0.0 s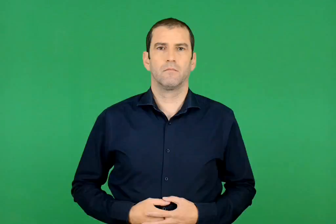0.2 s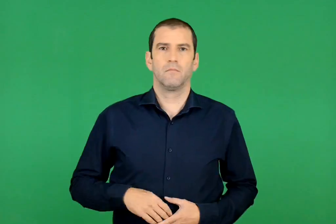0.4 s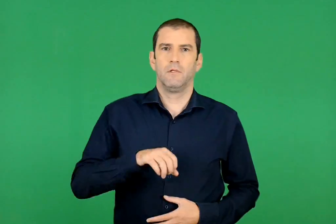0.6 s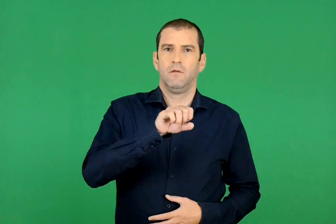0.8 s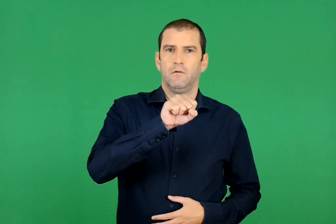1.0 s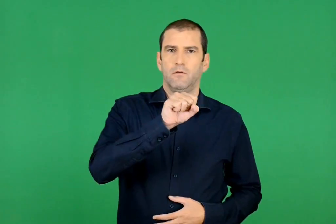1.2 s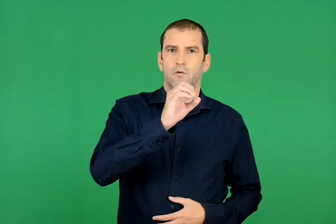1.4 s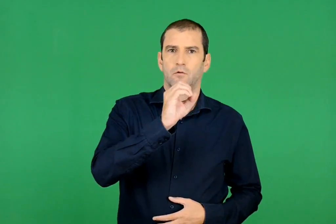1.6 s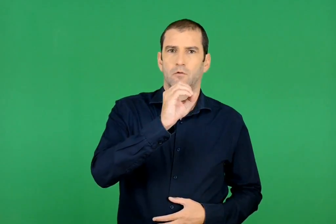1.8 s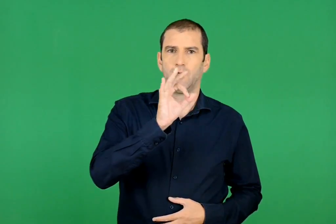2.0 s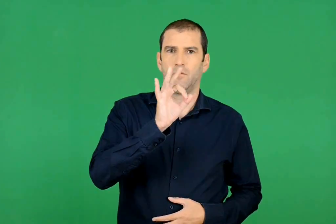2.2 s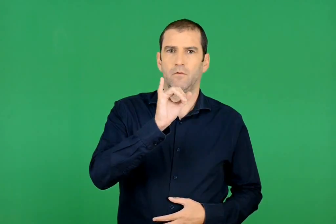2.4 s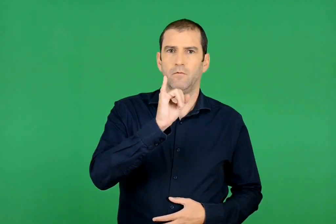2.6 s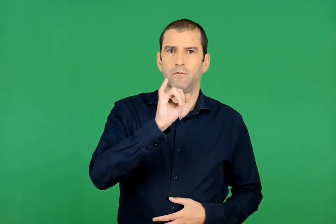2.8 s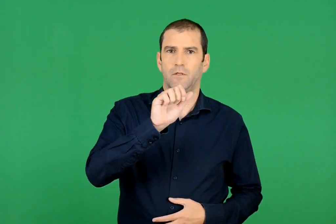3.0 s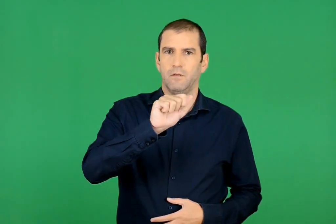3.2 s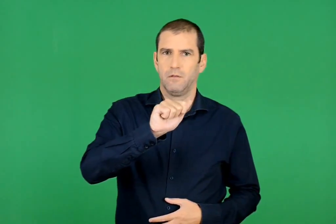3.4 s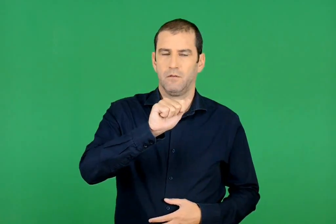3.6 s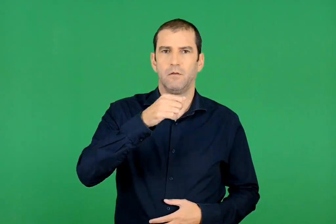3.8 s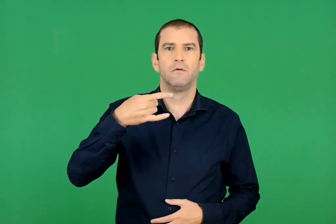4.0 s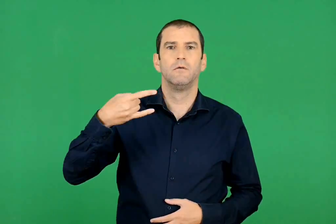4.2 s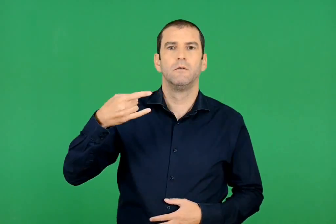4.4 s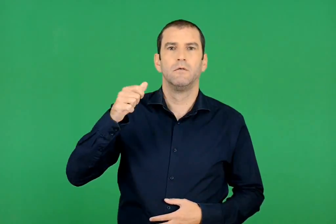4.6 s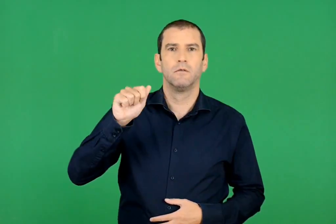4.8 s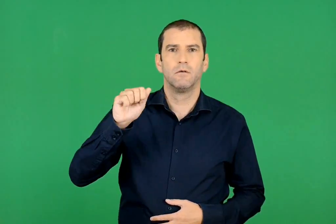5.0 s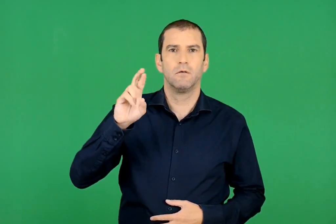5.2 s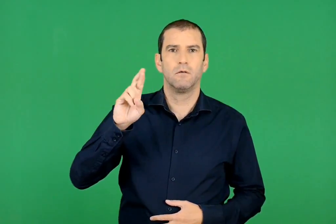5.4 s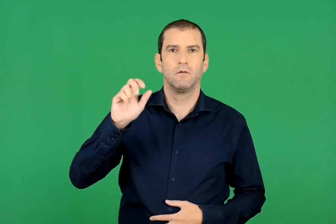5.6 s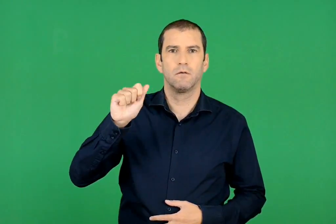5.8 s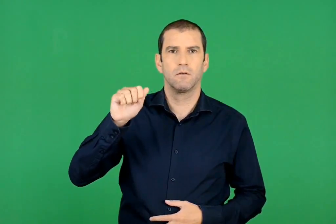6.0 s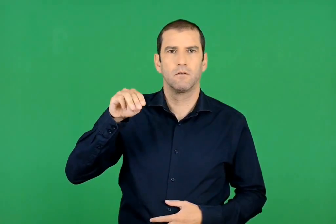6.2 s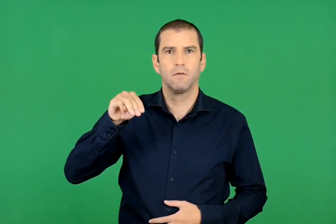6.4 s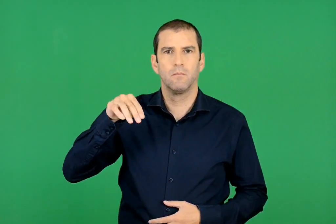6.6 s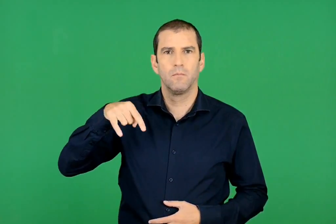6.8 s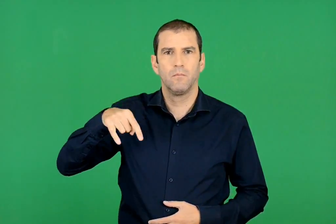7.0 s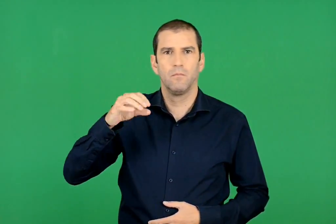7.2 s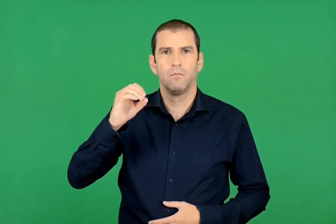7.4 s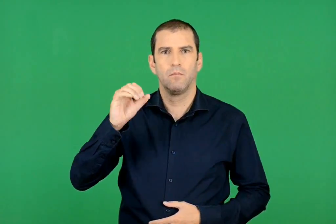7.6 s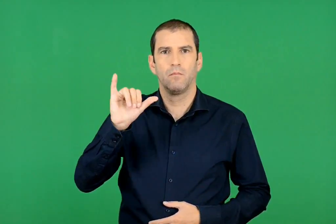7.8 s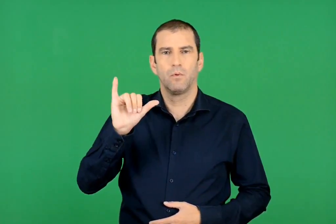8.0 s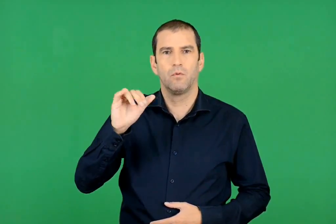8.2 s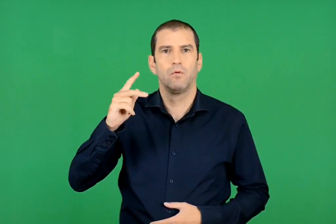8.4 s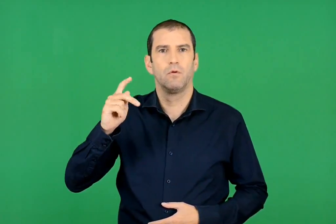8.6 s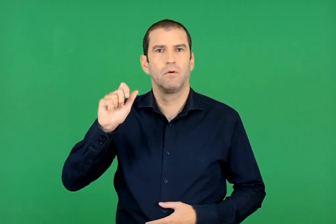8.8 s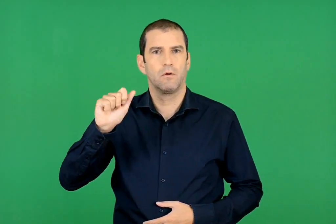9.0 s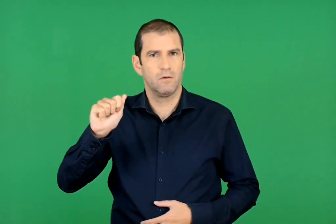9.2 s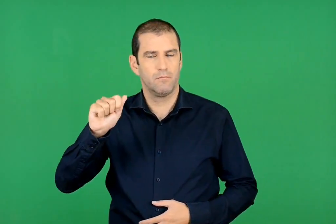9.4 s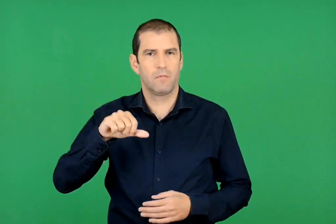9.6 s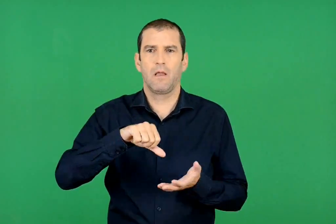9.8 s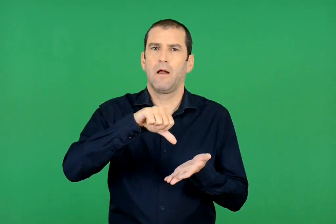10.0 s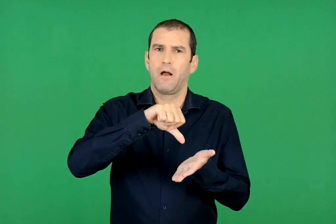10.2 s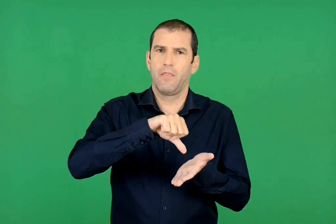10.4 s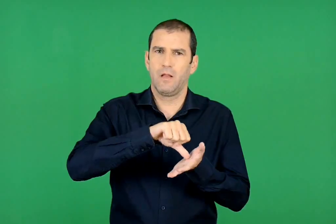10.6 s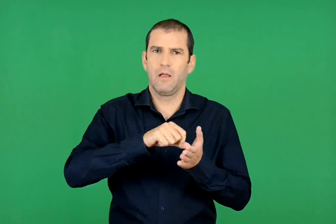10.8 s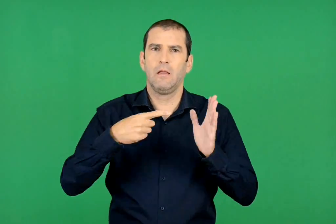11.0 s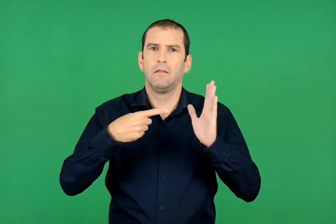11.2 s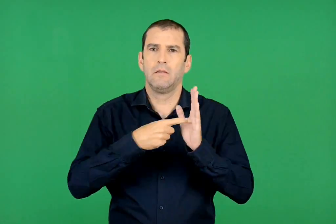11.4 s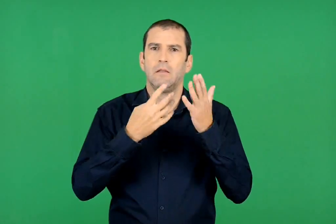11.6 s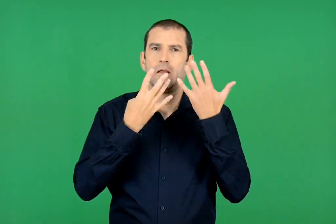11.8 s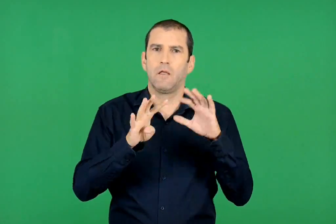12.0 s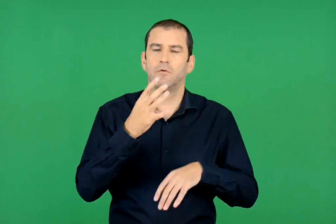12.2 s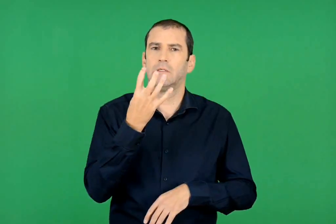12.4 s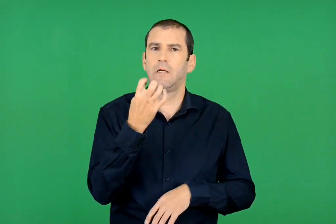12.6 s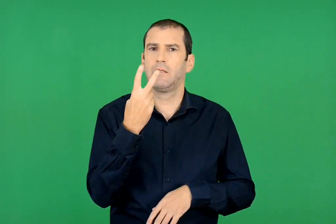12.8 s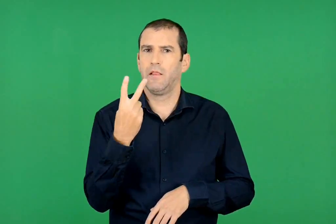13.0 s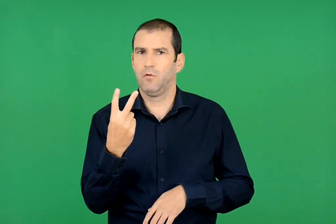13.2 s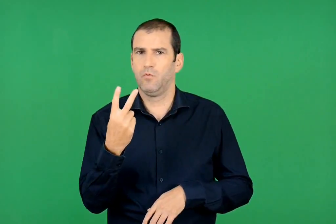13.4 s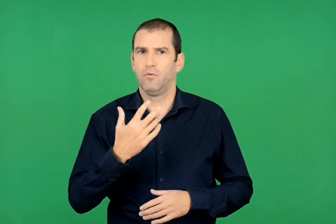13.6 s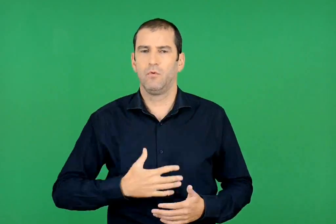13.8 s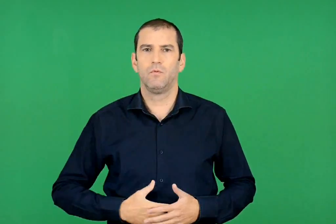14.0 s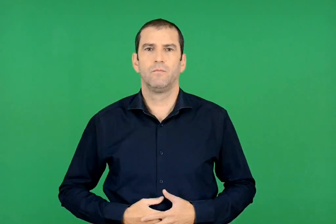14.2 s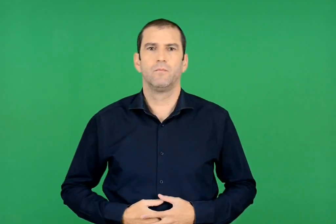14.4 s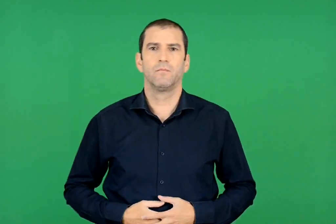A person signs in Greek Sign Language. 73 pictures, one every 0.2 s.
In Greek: σοφία ζαραμπούκα αθήνα 1942
